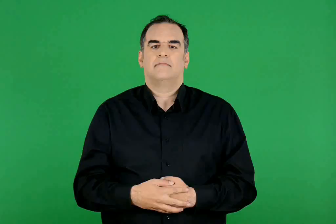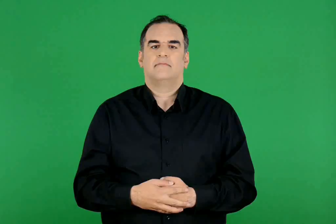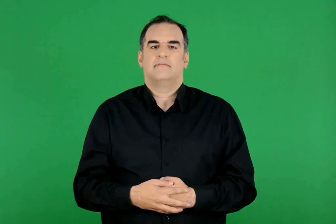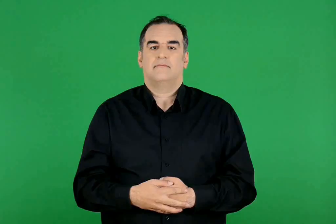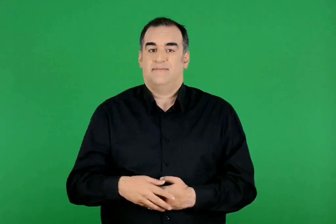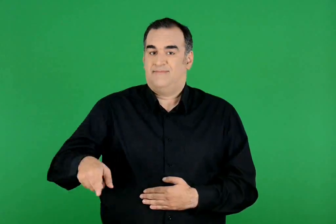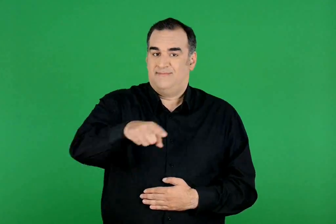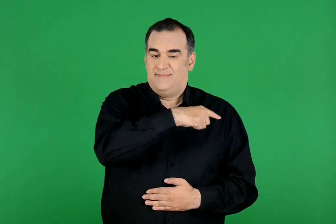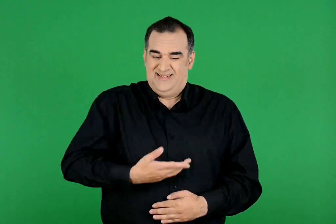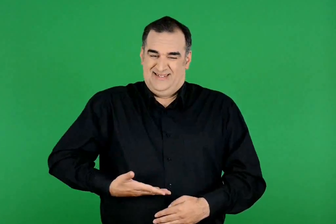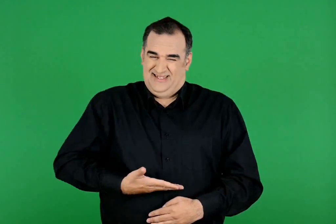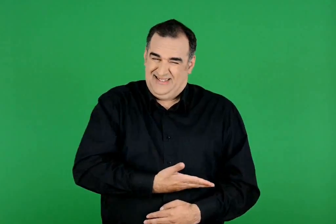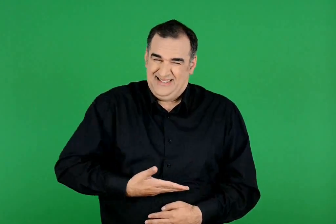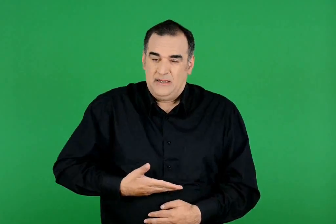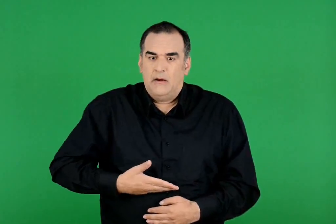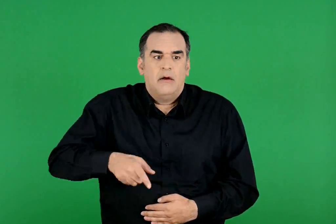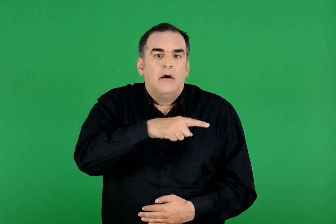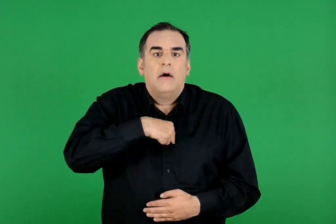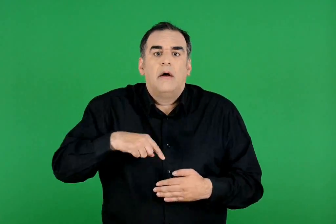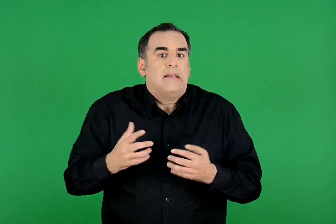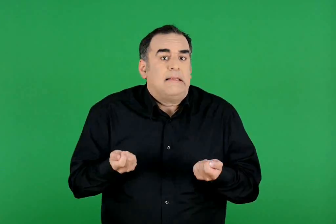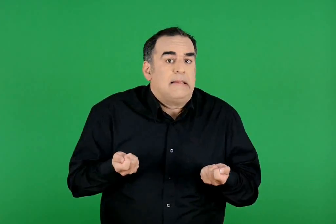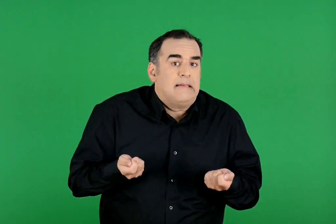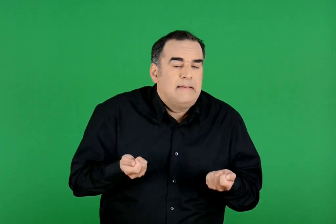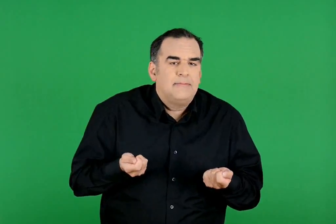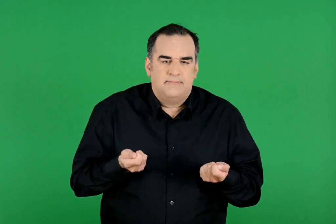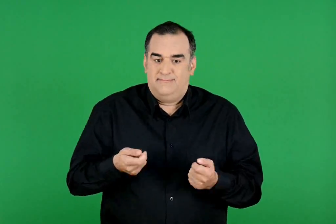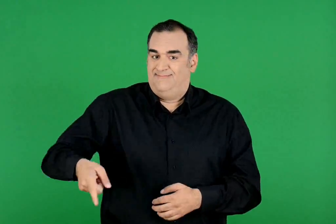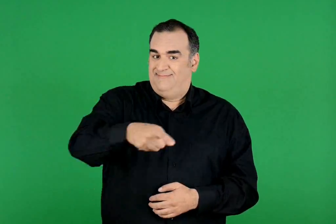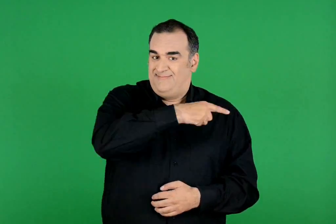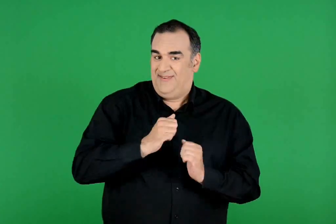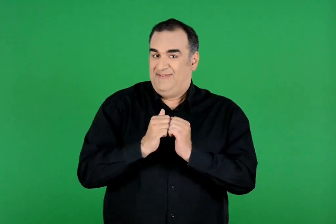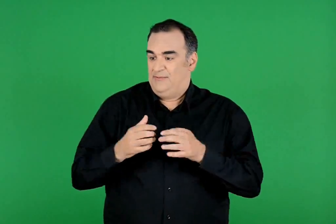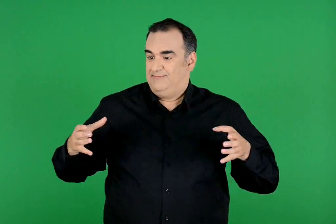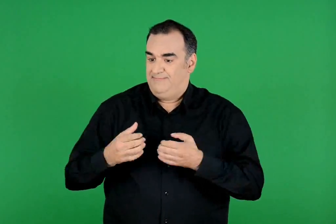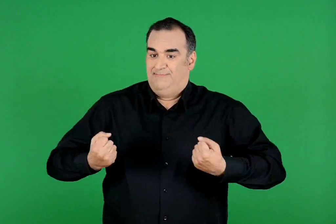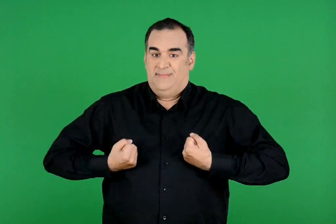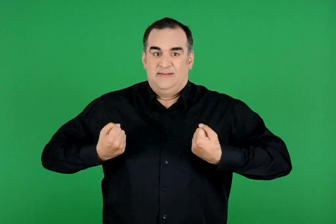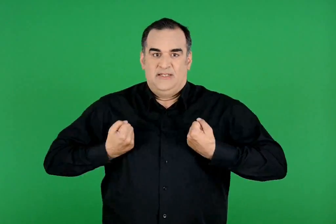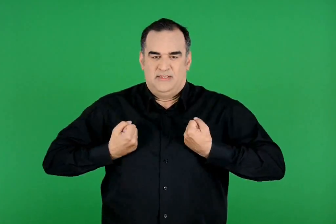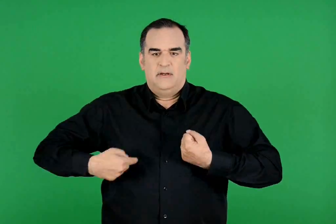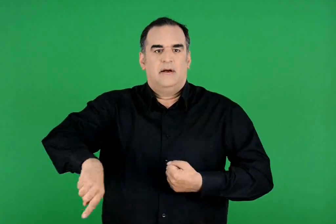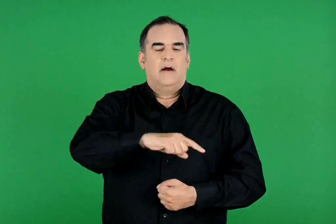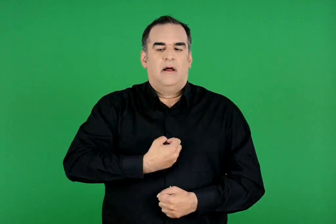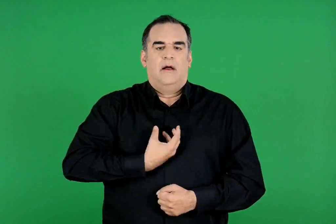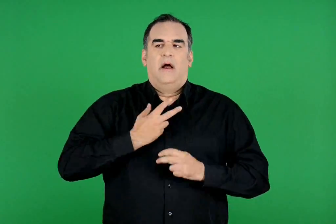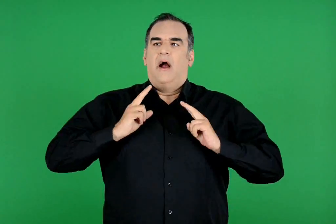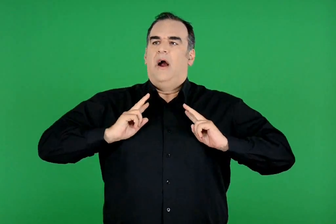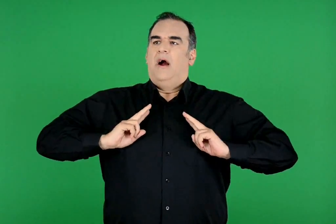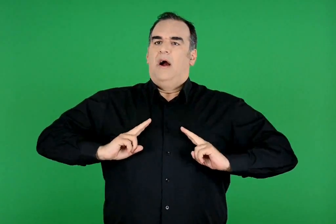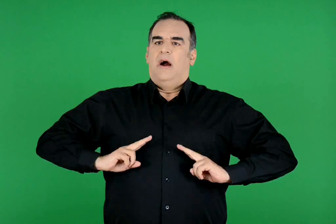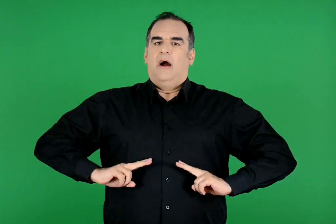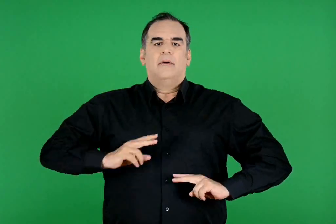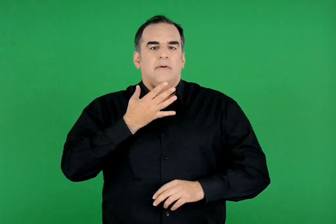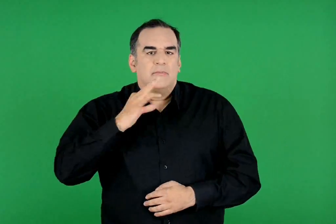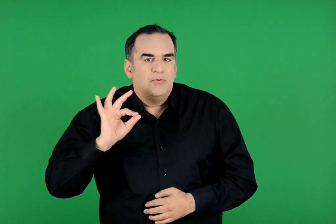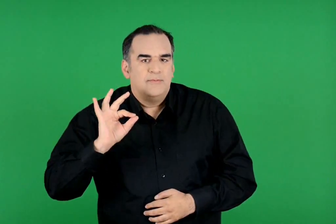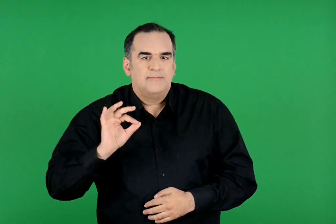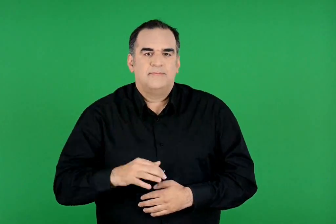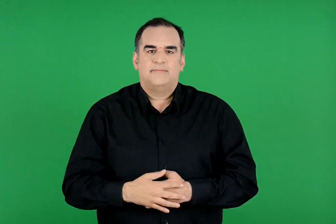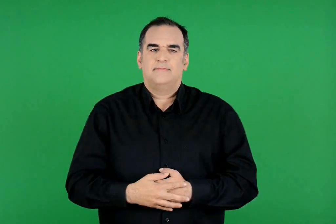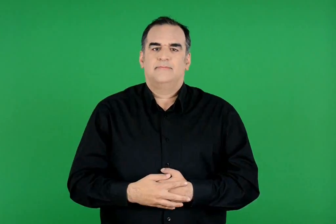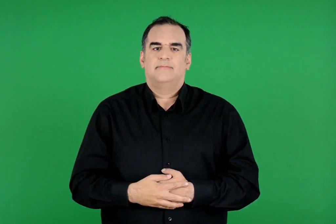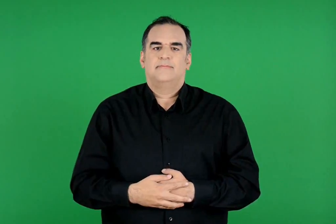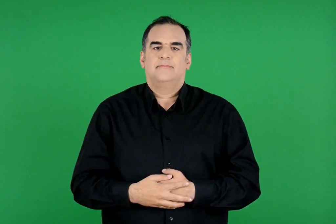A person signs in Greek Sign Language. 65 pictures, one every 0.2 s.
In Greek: τι κάνουμε όταν πεινάμε ; γιατί , άραγε , νιώθουμε ευχάριστα όταν παίζουμε με τους φίλους μας ;
